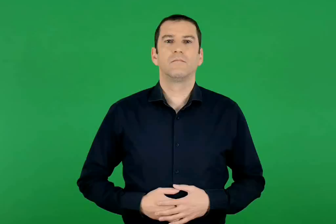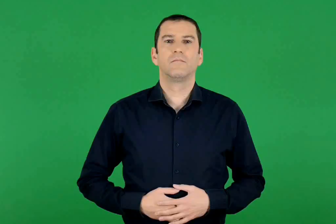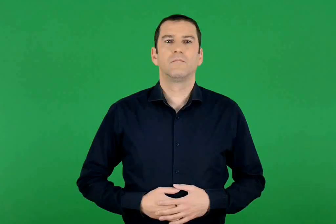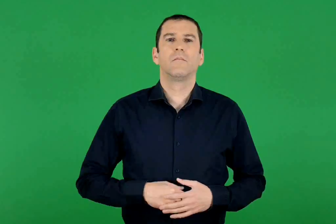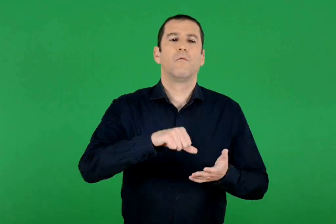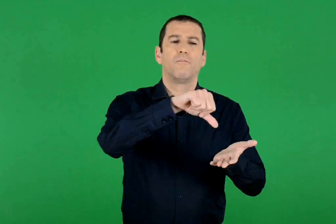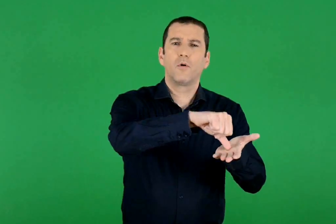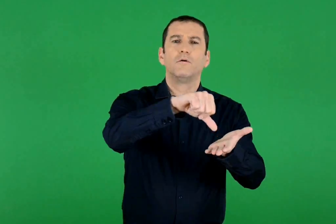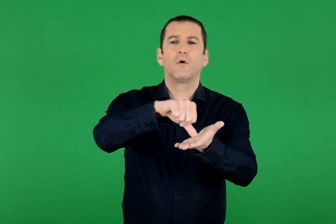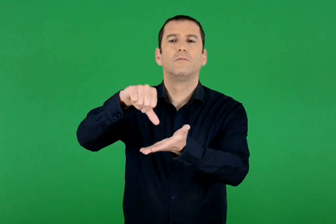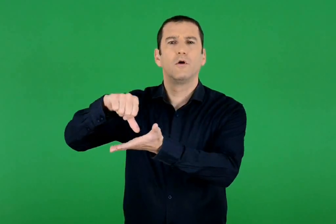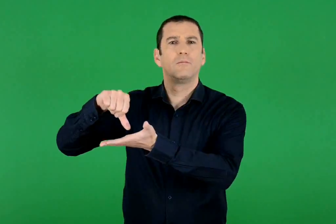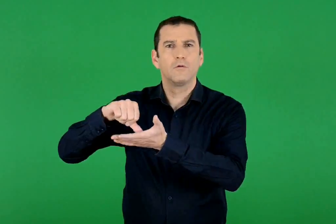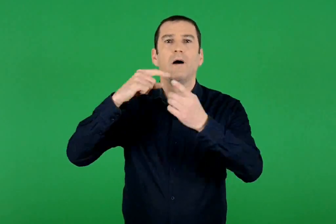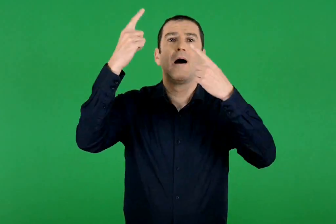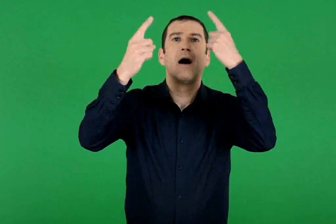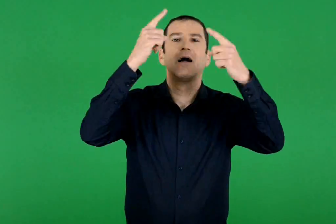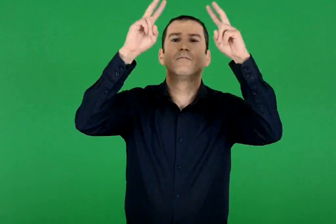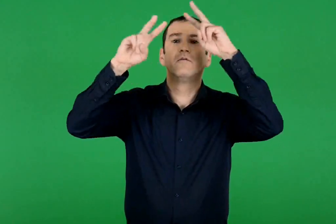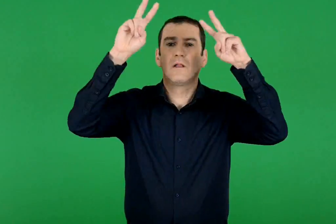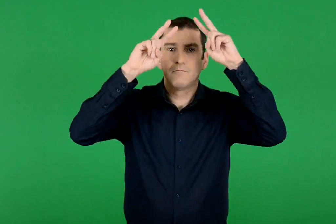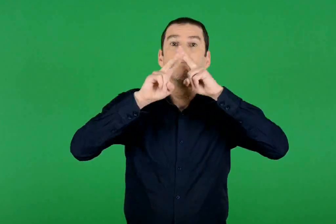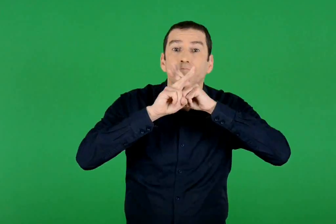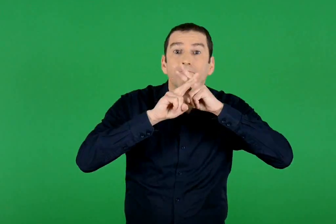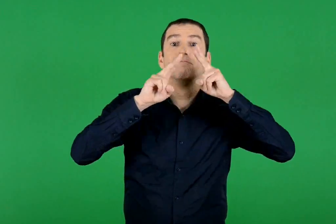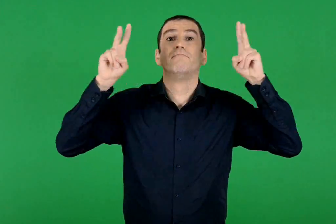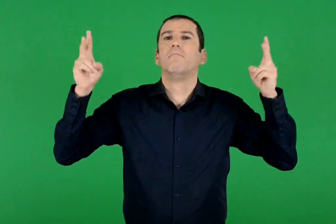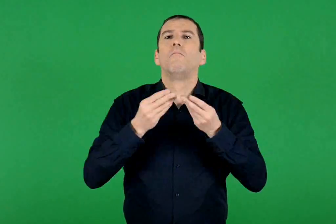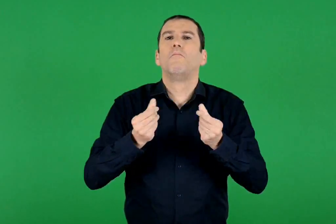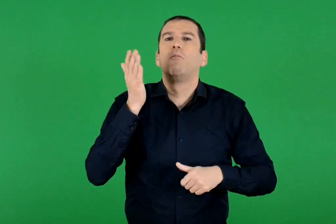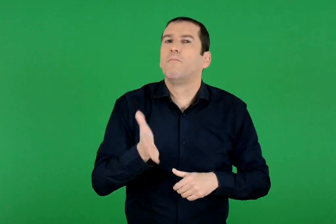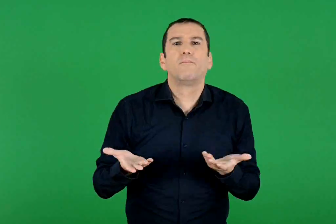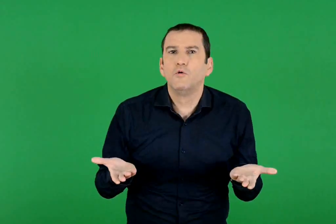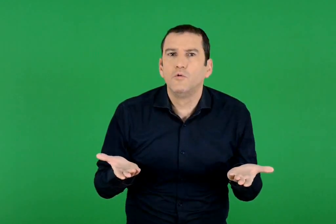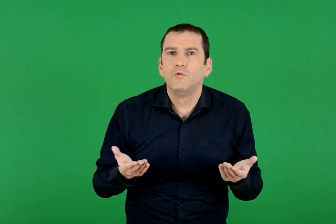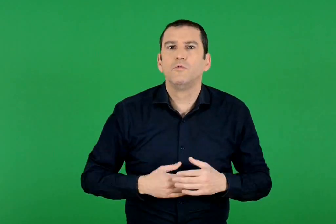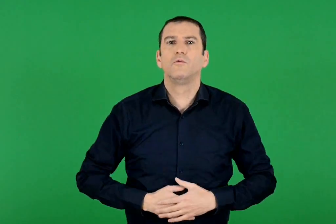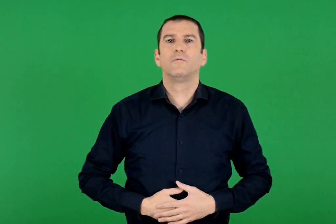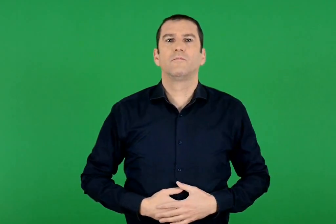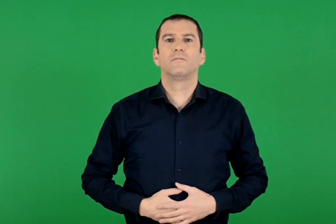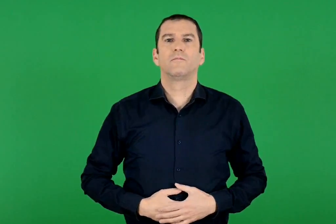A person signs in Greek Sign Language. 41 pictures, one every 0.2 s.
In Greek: πώς μπορεί να γίνει η ατμόσφαιρα στις πόλεις πιο καθαρή ;
